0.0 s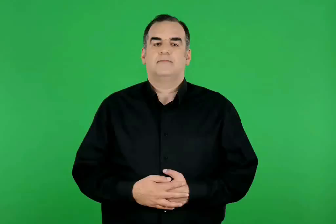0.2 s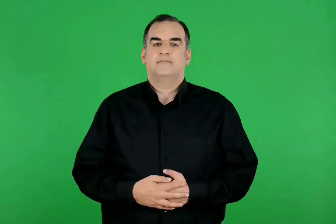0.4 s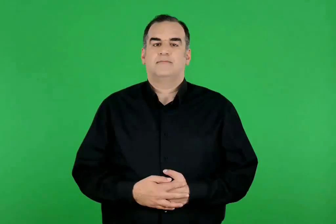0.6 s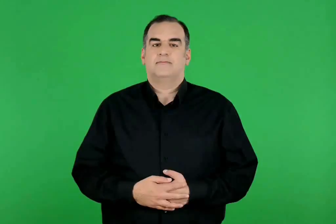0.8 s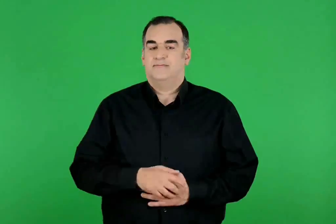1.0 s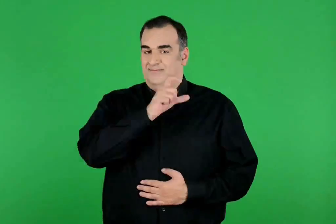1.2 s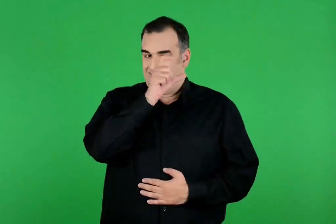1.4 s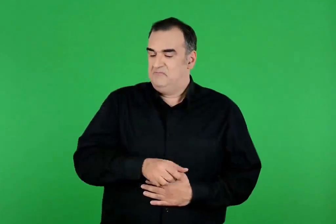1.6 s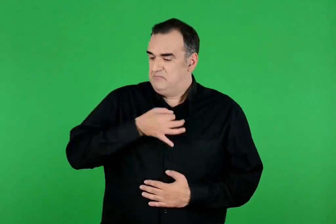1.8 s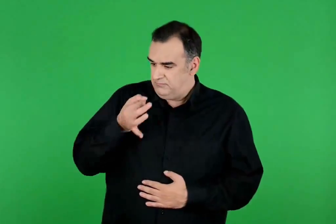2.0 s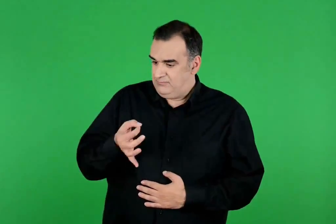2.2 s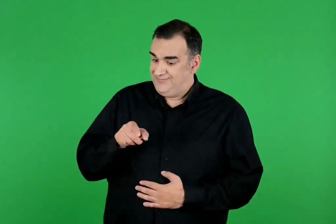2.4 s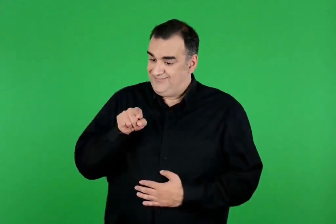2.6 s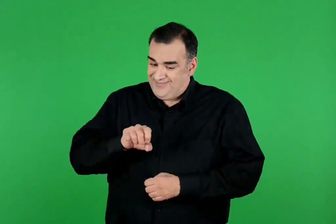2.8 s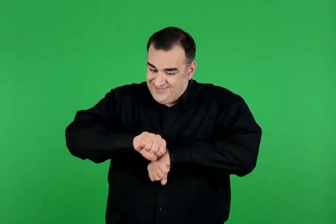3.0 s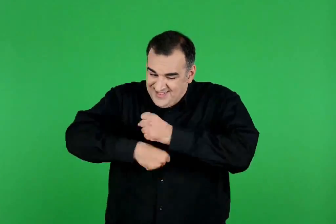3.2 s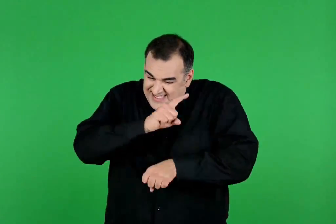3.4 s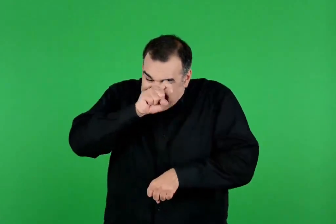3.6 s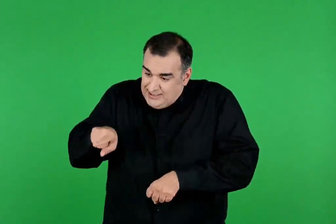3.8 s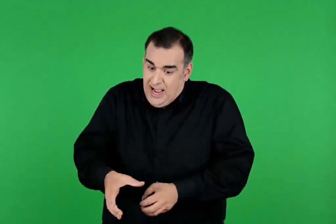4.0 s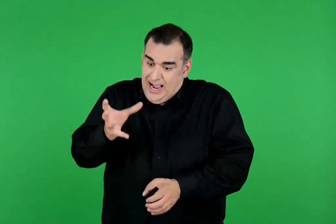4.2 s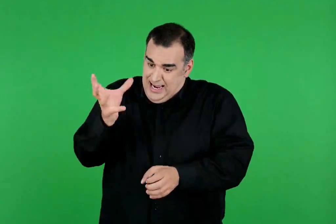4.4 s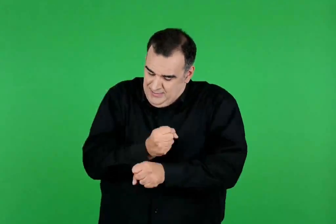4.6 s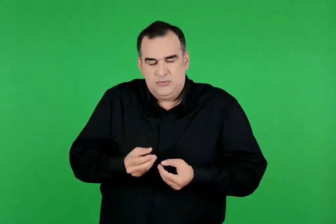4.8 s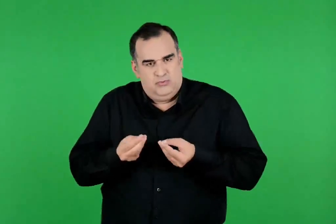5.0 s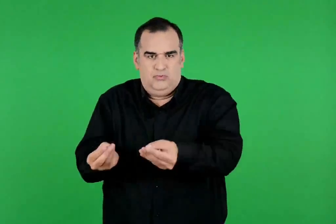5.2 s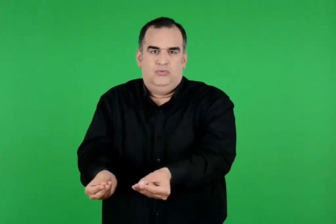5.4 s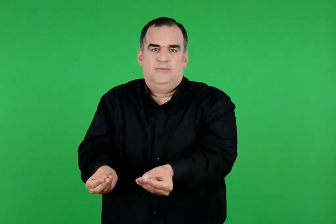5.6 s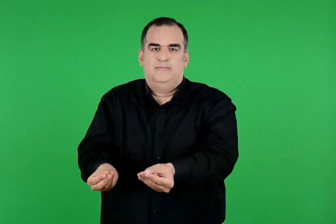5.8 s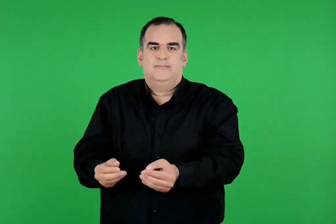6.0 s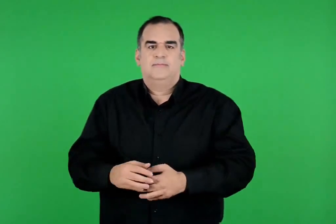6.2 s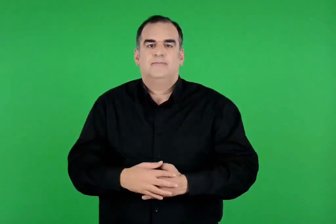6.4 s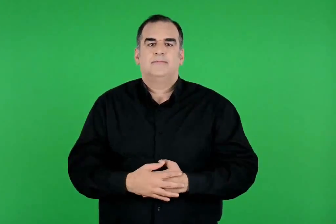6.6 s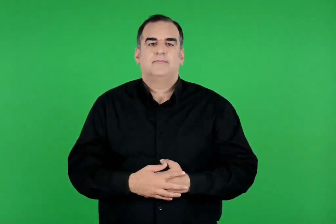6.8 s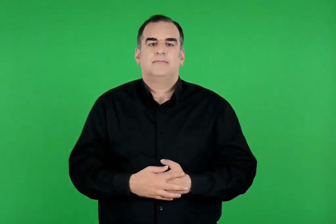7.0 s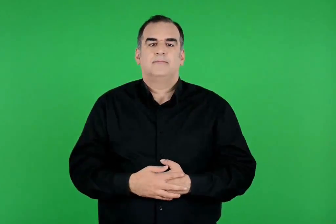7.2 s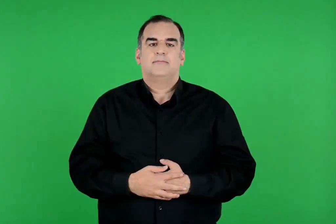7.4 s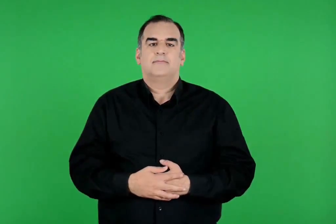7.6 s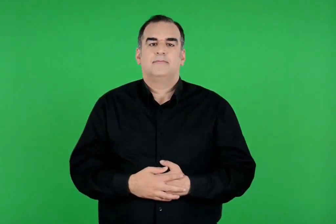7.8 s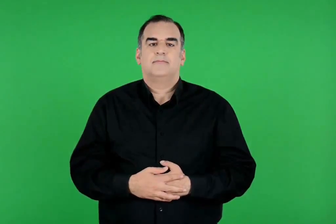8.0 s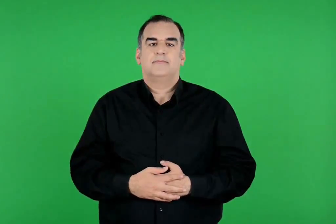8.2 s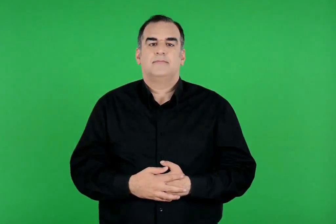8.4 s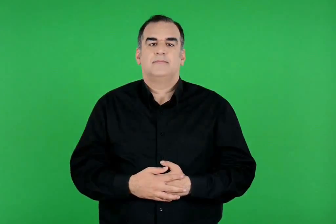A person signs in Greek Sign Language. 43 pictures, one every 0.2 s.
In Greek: εκείνος του είπε ότι θα του το έδινε , αν κατάφερνε να κάνει κάποιους άθλους δύσκολους
